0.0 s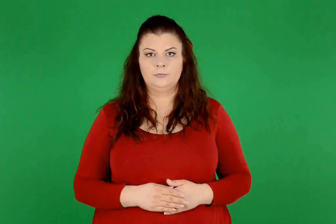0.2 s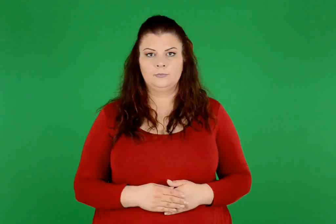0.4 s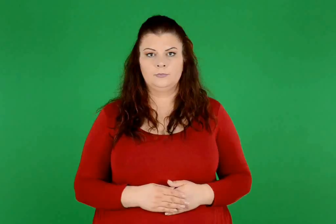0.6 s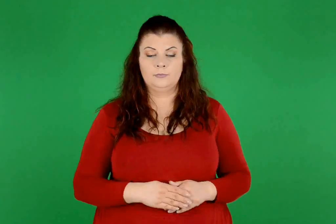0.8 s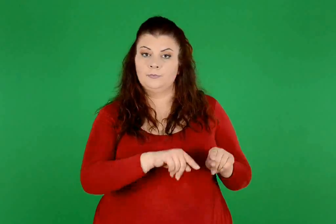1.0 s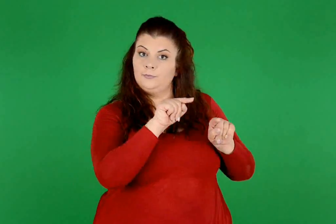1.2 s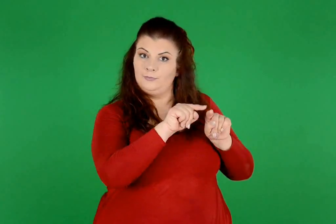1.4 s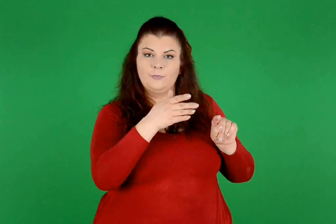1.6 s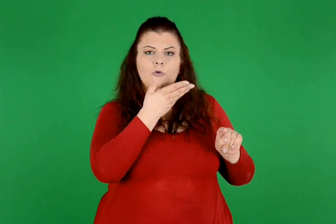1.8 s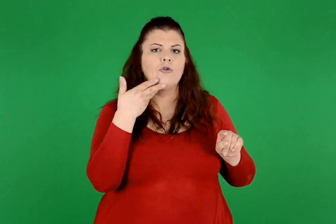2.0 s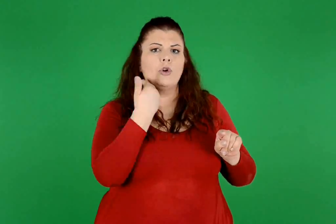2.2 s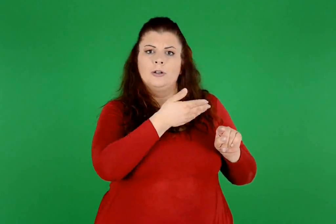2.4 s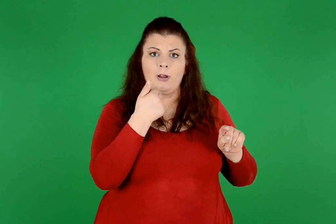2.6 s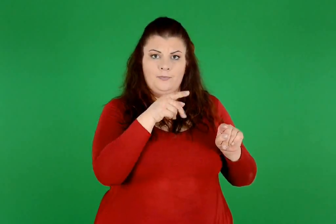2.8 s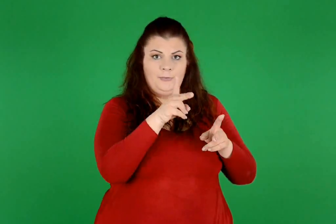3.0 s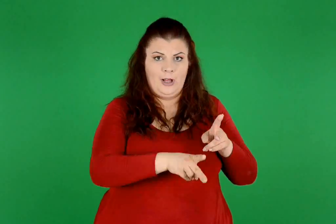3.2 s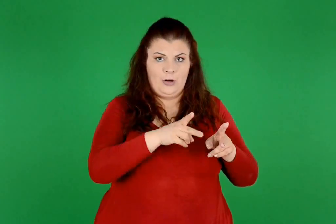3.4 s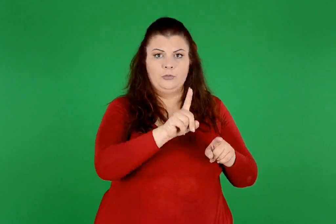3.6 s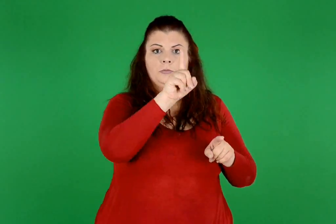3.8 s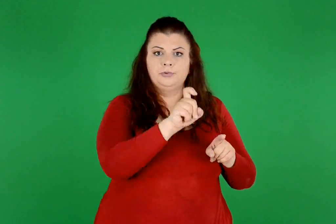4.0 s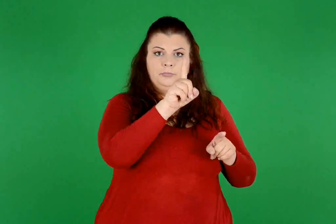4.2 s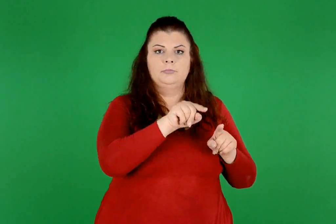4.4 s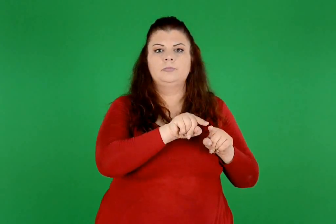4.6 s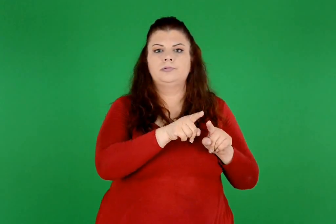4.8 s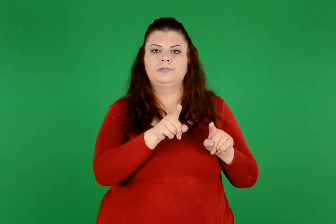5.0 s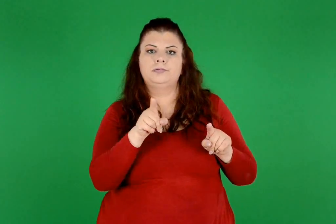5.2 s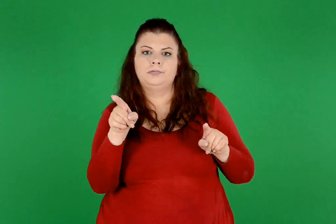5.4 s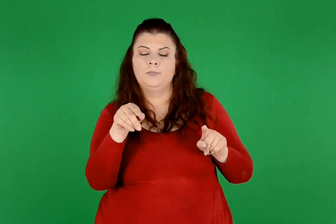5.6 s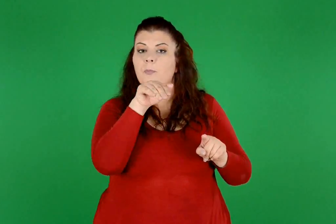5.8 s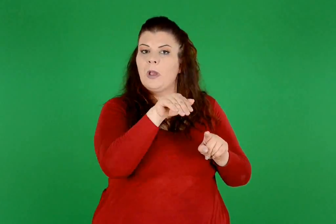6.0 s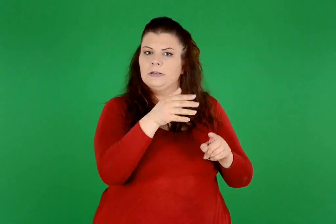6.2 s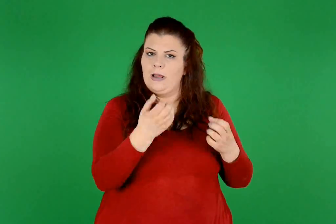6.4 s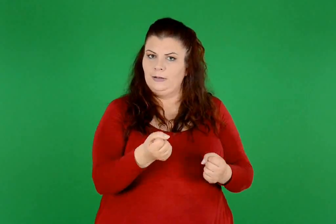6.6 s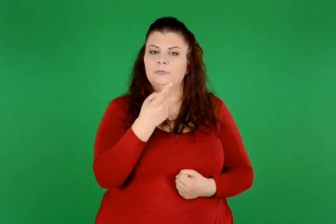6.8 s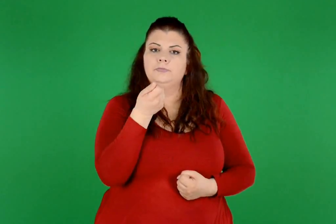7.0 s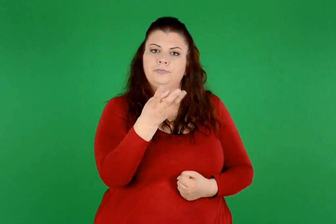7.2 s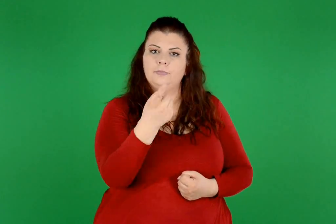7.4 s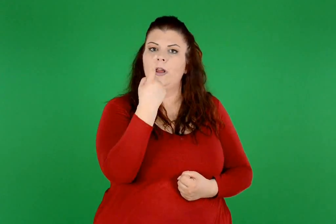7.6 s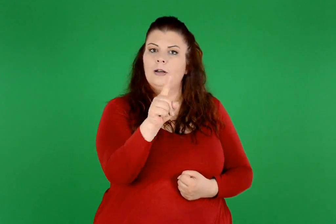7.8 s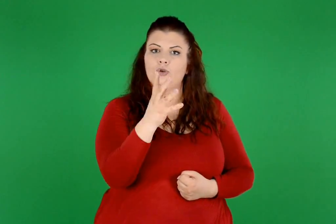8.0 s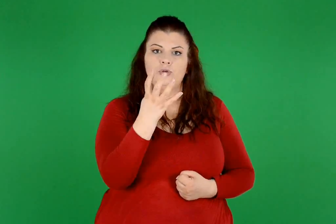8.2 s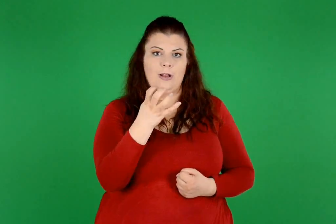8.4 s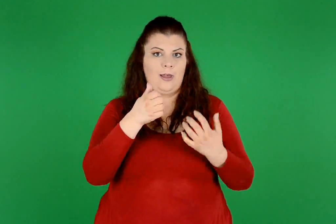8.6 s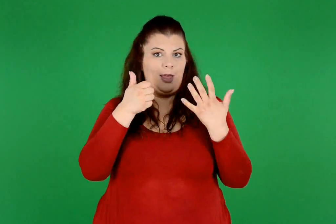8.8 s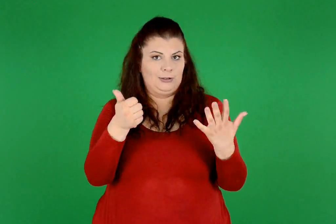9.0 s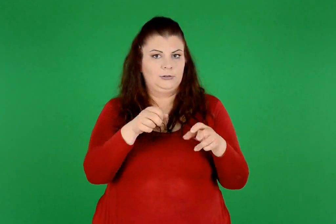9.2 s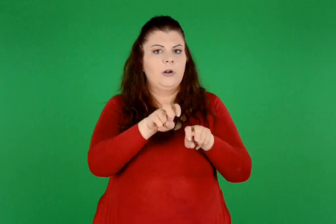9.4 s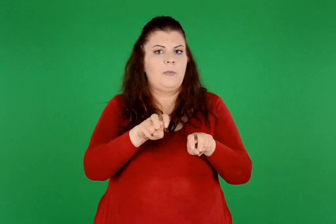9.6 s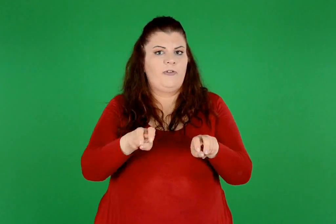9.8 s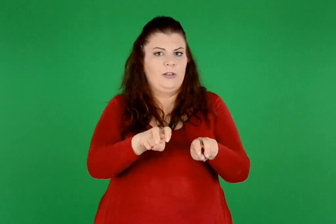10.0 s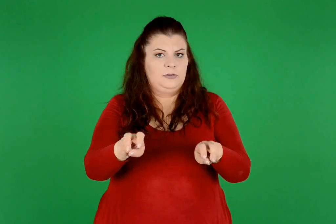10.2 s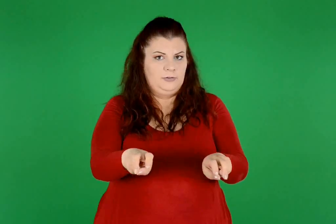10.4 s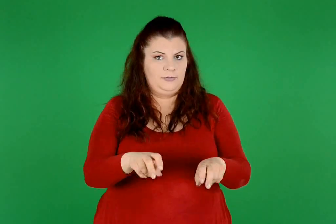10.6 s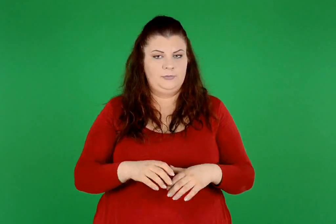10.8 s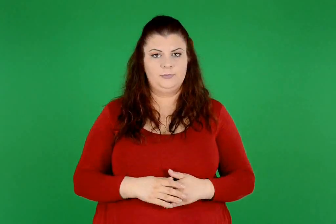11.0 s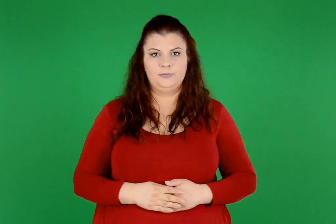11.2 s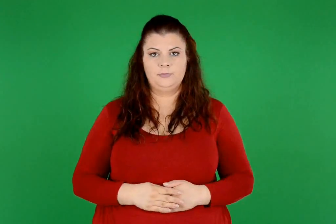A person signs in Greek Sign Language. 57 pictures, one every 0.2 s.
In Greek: το τρένο ξεκινά από τη φλώρινα με 146 επιβάτες
